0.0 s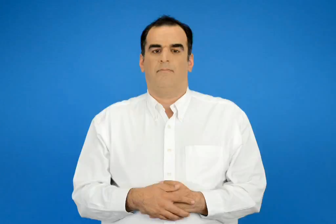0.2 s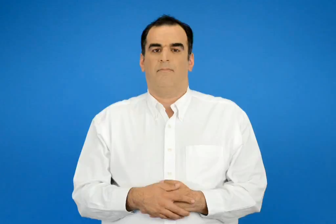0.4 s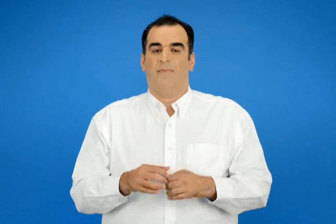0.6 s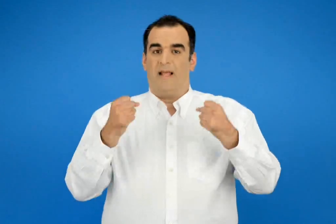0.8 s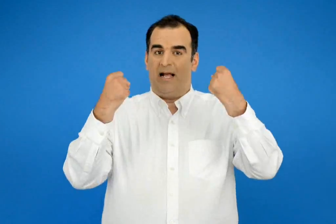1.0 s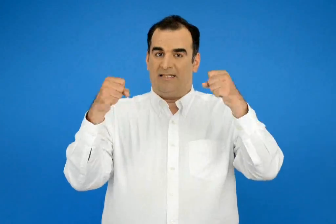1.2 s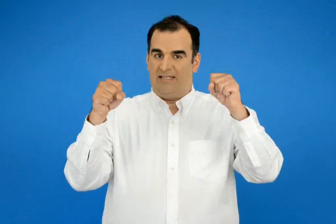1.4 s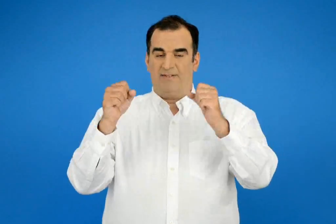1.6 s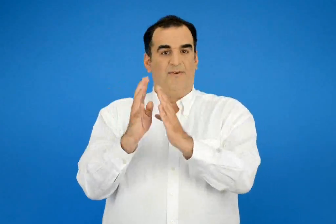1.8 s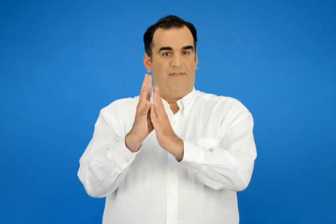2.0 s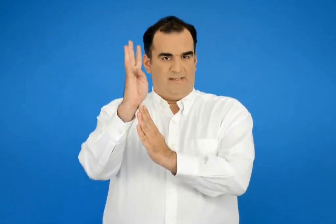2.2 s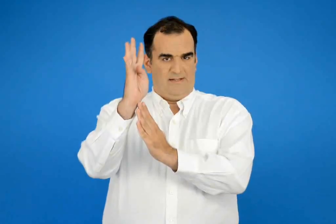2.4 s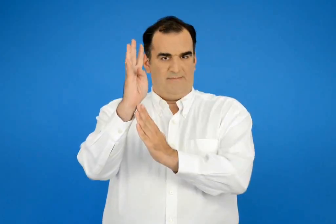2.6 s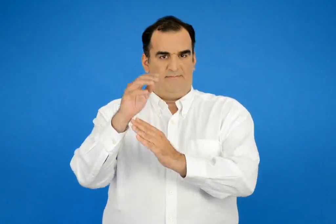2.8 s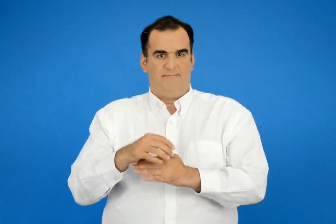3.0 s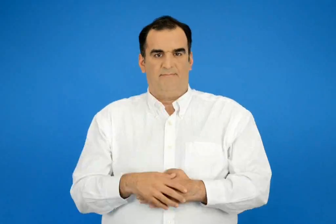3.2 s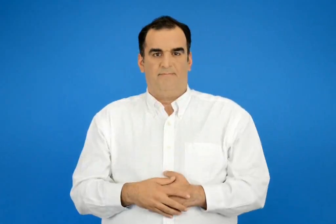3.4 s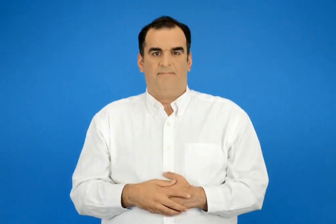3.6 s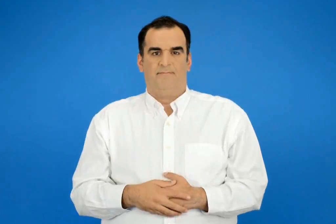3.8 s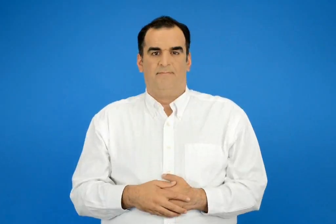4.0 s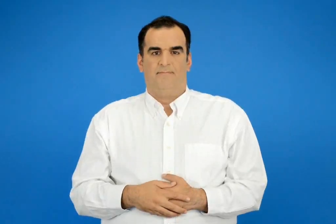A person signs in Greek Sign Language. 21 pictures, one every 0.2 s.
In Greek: άσκηση 14
